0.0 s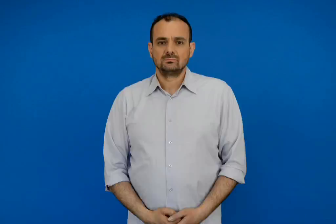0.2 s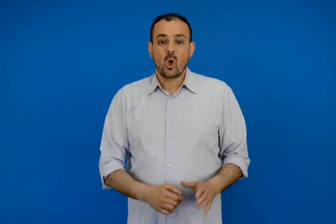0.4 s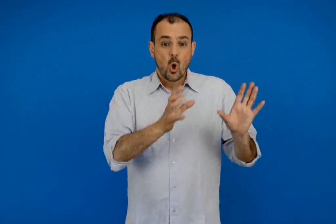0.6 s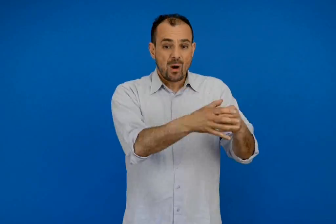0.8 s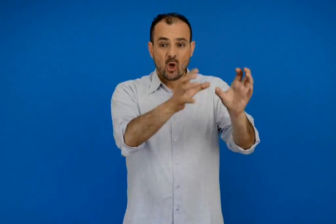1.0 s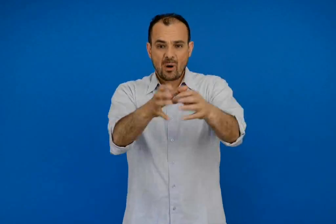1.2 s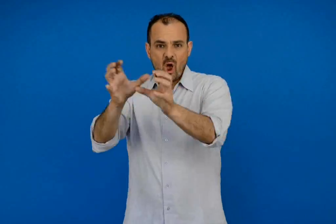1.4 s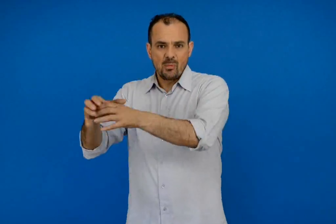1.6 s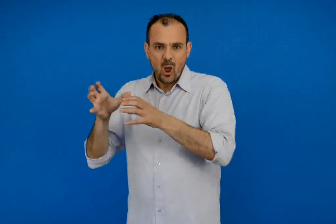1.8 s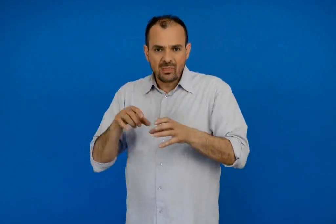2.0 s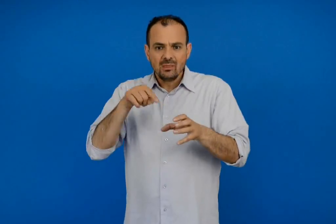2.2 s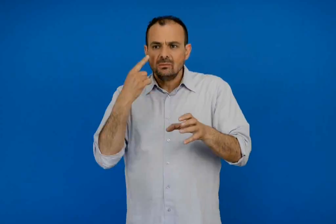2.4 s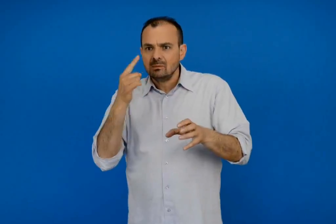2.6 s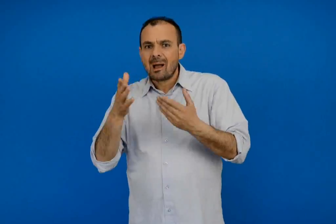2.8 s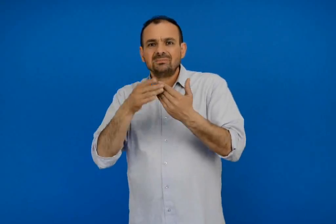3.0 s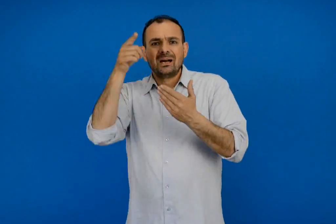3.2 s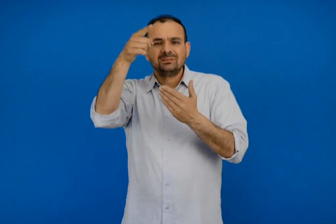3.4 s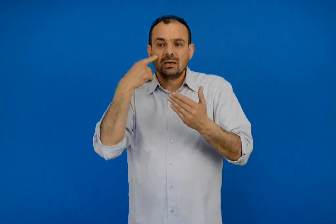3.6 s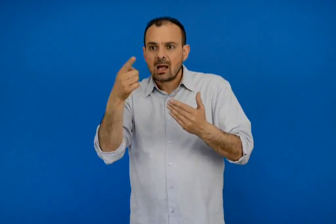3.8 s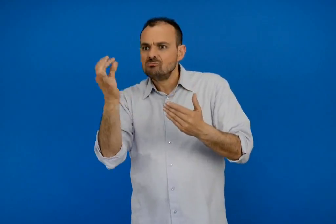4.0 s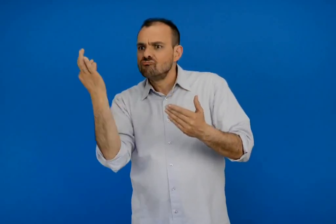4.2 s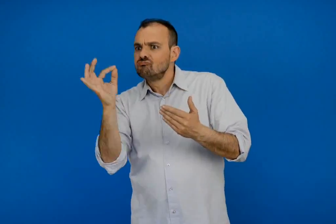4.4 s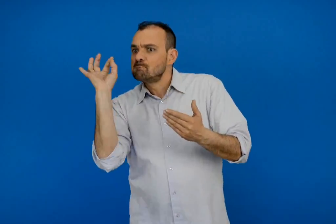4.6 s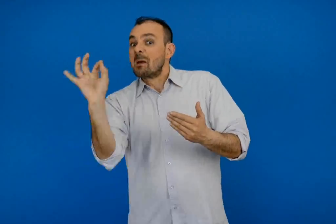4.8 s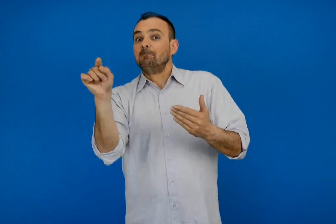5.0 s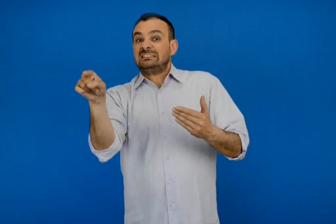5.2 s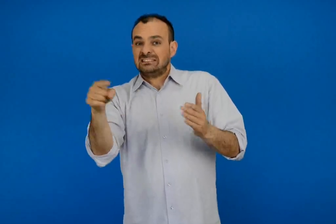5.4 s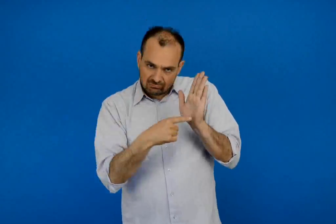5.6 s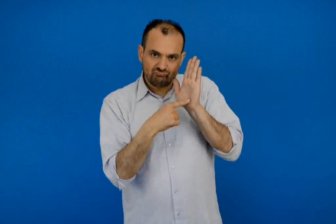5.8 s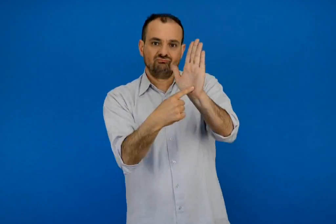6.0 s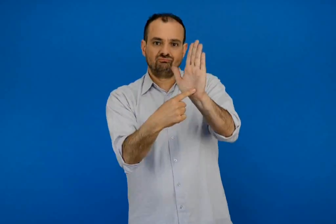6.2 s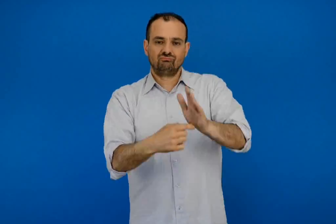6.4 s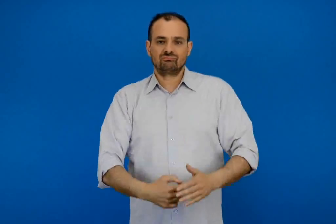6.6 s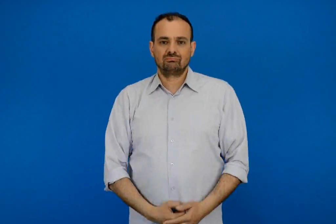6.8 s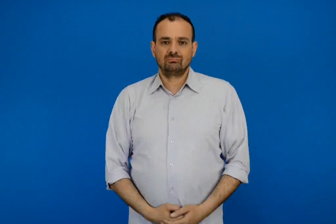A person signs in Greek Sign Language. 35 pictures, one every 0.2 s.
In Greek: κάθε ομάδα προσπαθεί να παρουσιάσει ένα στιγμιότυπο από την επίσκεψη
